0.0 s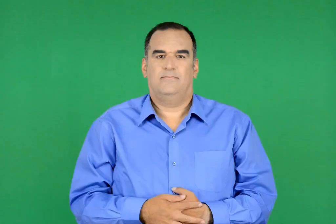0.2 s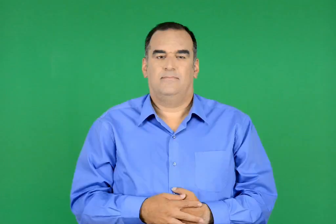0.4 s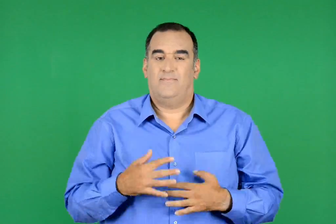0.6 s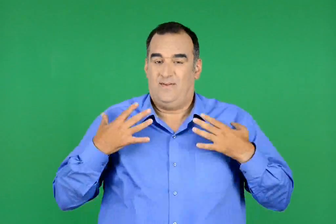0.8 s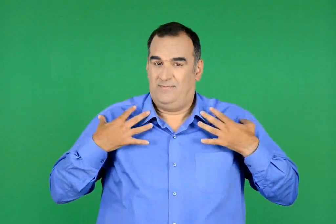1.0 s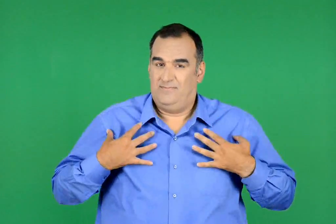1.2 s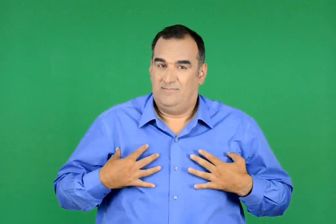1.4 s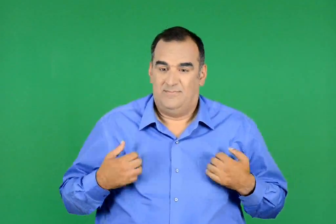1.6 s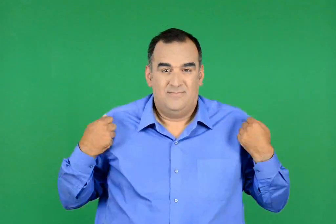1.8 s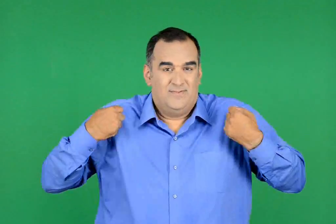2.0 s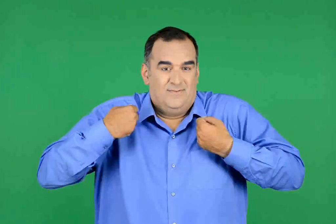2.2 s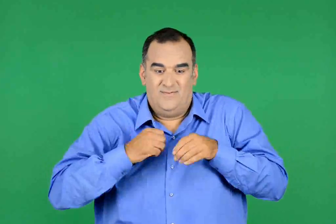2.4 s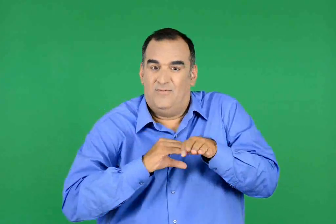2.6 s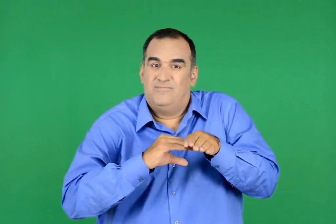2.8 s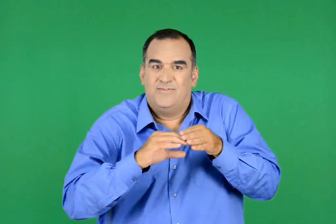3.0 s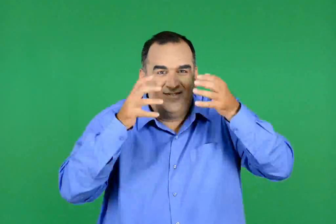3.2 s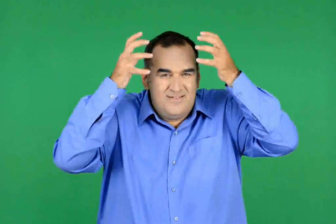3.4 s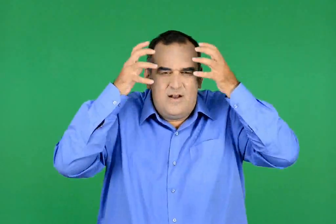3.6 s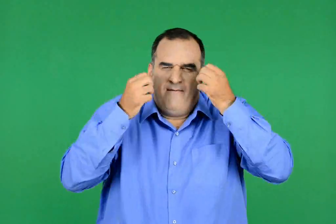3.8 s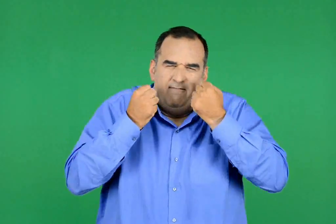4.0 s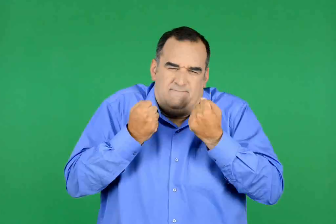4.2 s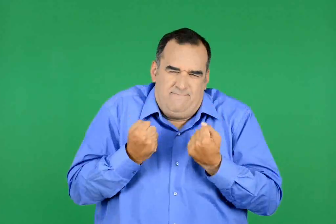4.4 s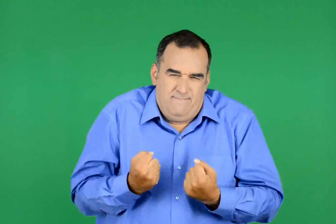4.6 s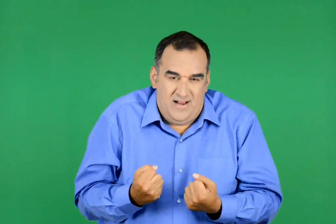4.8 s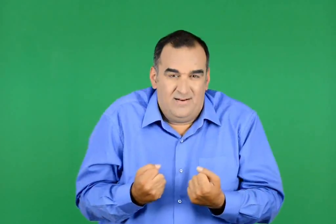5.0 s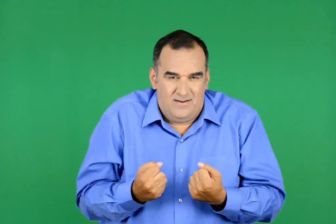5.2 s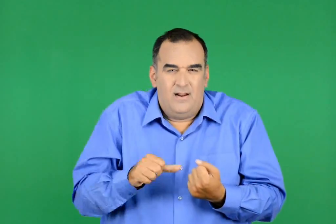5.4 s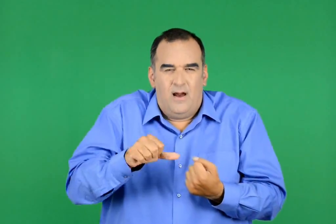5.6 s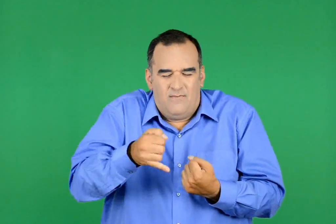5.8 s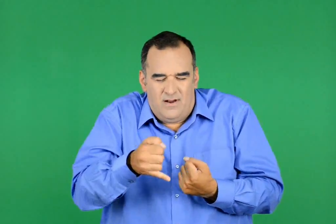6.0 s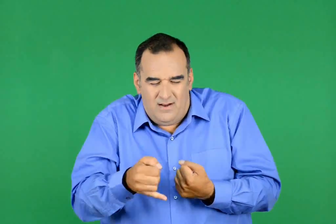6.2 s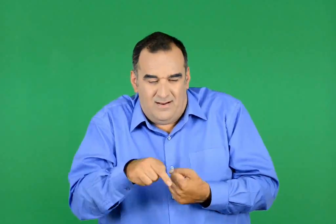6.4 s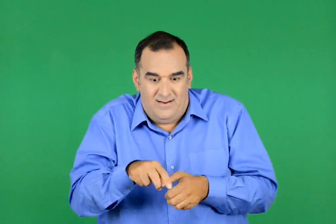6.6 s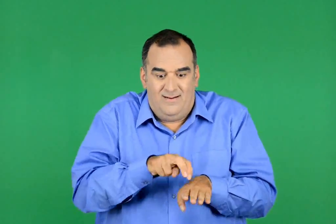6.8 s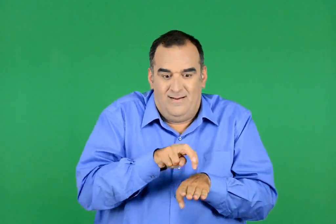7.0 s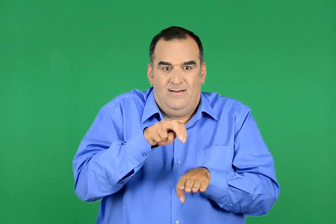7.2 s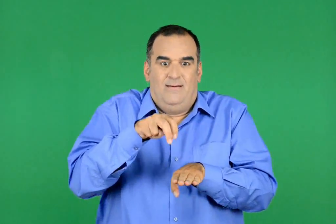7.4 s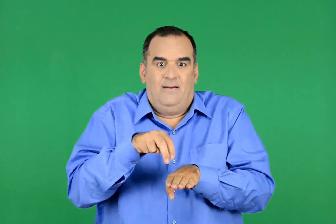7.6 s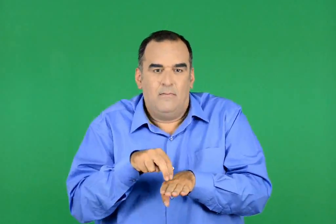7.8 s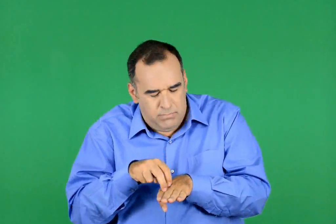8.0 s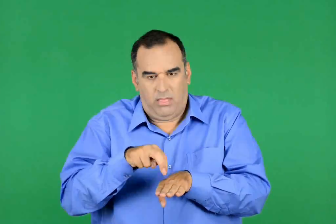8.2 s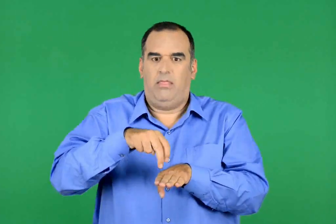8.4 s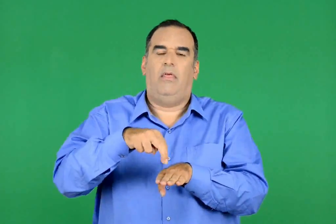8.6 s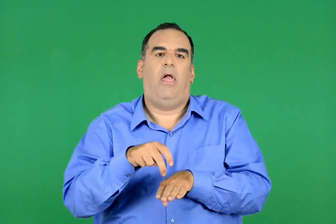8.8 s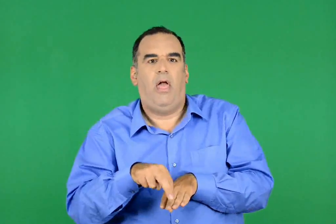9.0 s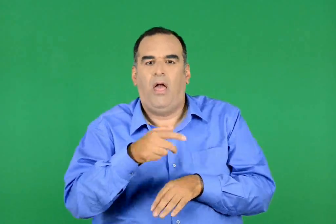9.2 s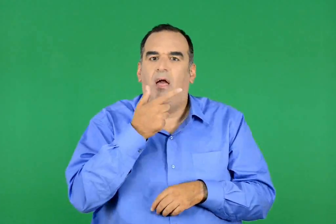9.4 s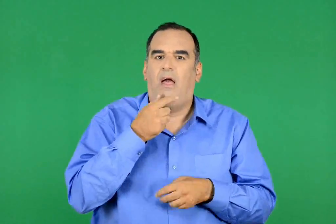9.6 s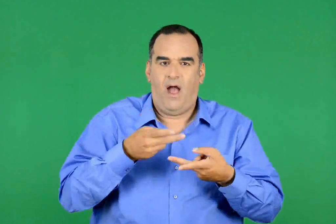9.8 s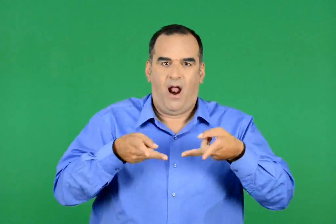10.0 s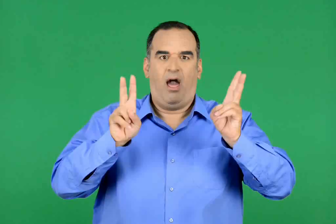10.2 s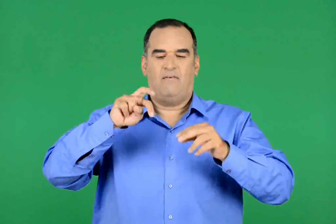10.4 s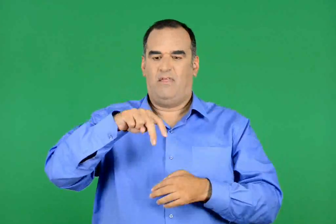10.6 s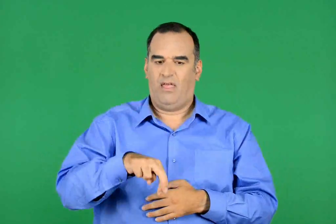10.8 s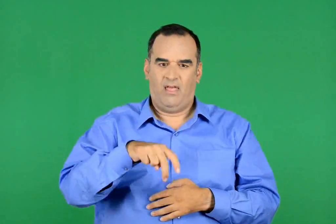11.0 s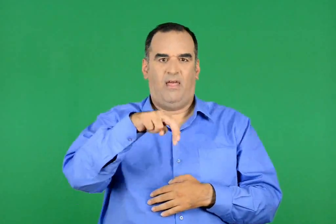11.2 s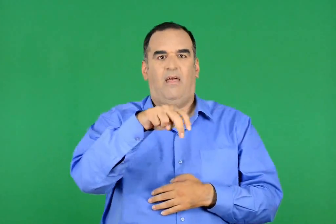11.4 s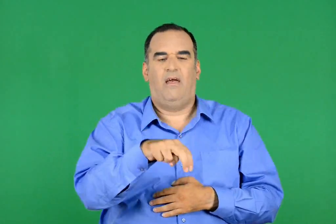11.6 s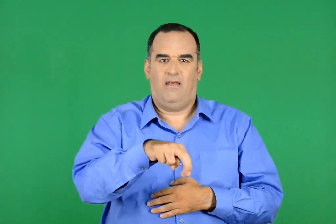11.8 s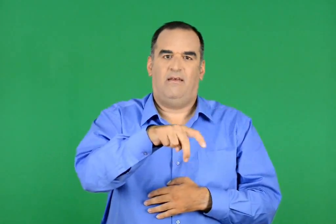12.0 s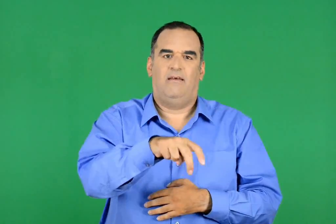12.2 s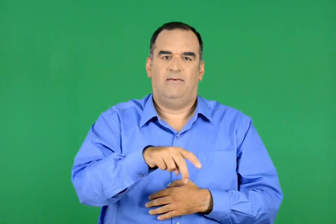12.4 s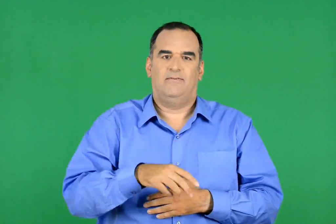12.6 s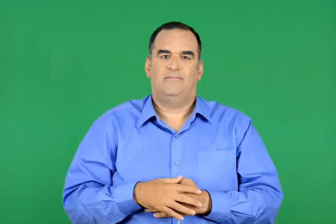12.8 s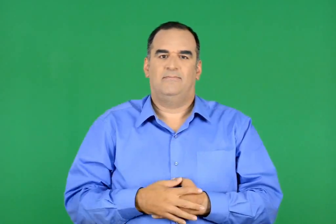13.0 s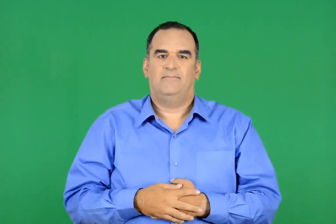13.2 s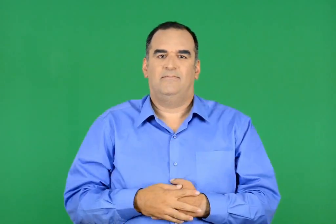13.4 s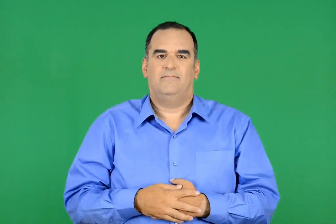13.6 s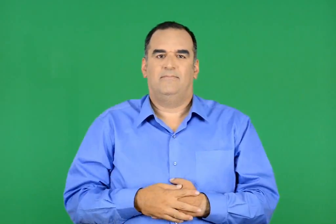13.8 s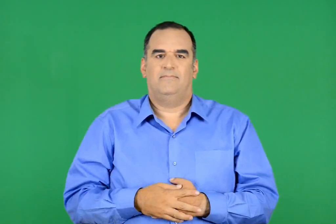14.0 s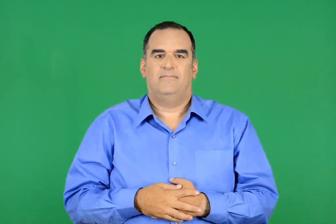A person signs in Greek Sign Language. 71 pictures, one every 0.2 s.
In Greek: όλα εκείνα τα βαριά πράγματα που φορούσαμε έχαναν από το βάρος τους τόσο , όσο ήταν το νερό που µετατόπιζαν , κι έτσι µπορούσαµε να κινούμαστε ελεύθερα
